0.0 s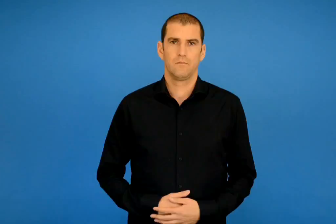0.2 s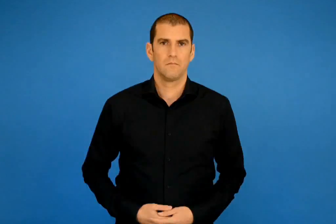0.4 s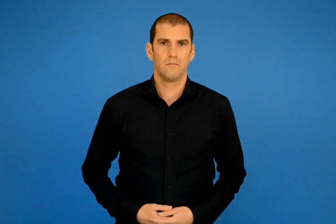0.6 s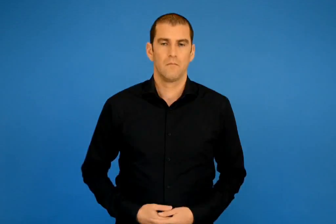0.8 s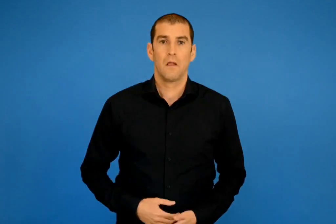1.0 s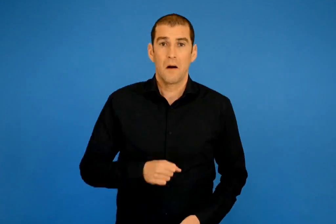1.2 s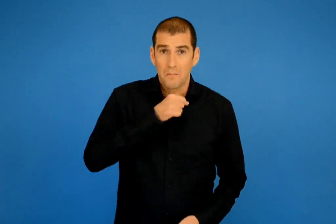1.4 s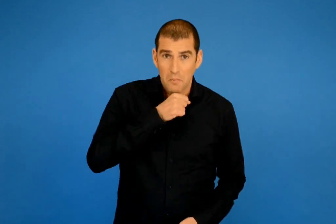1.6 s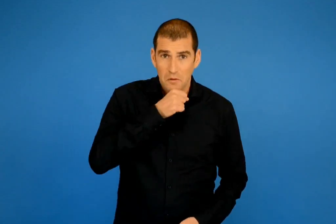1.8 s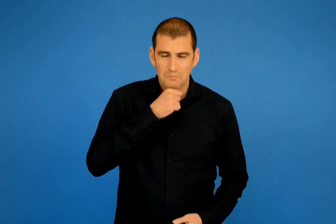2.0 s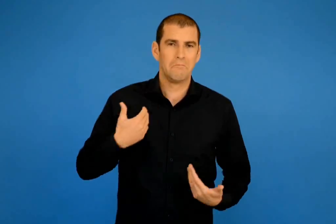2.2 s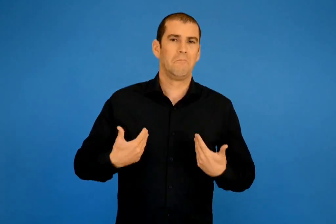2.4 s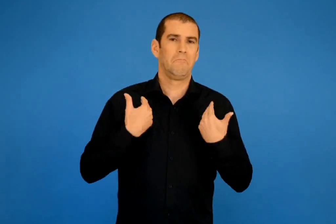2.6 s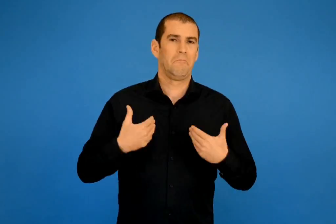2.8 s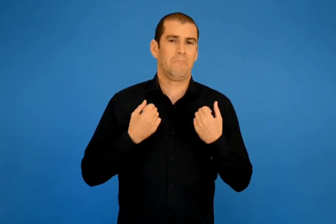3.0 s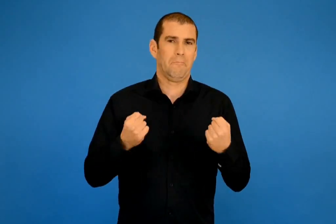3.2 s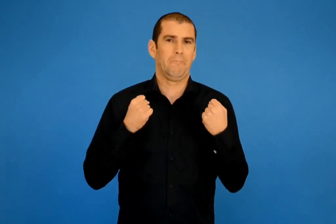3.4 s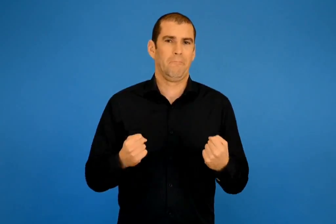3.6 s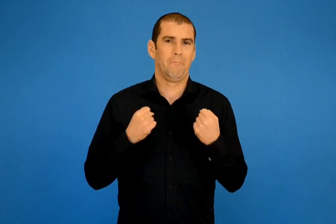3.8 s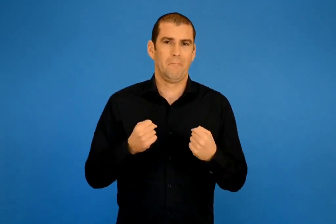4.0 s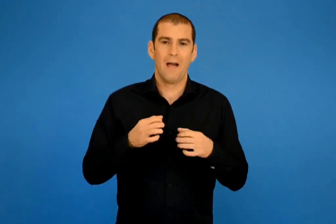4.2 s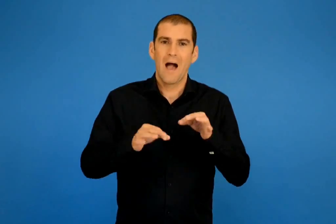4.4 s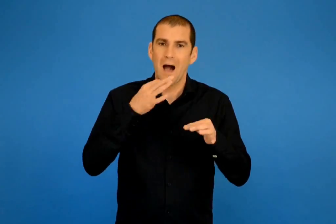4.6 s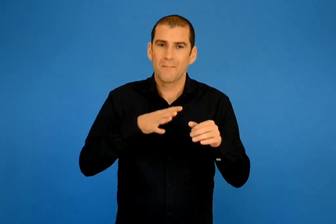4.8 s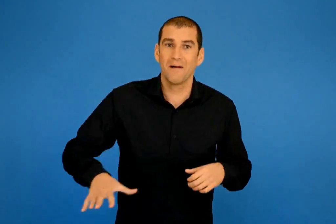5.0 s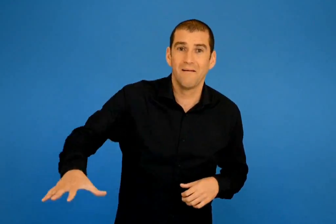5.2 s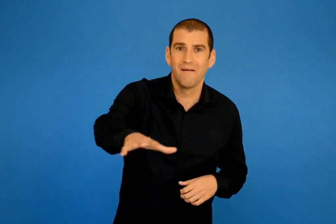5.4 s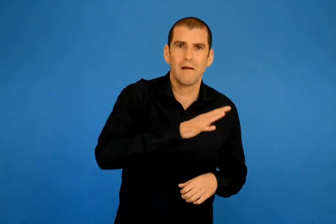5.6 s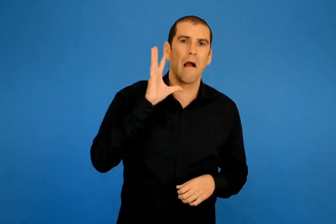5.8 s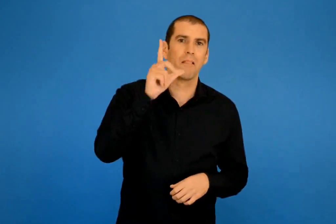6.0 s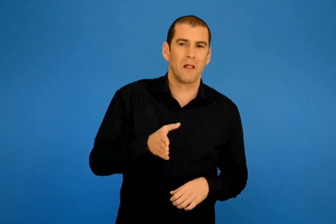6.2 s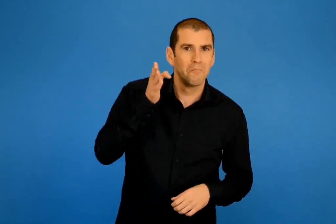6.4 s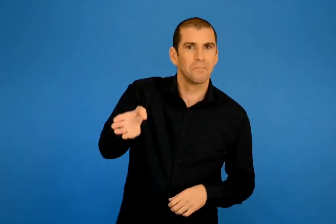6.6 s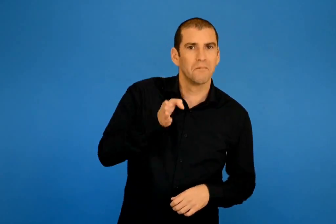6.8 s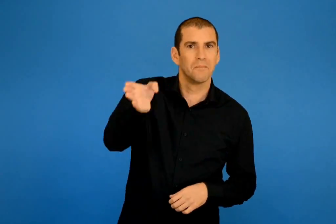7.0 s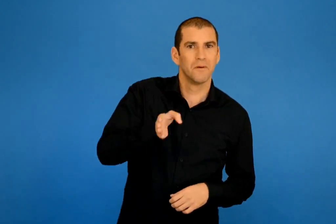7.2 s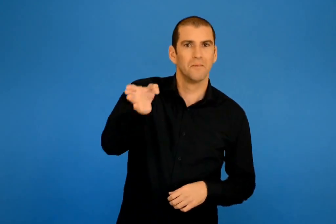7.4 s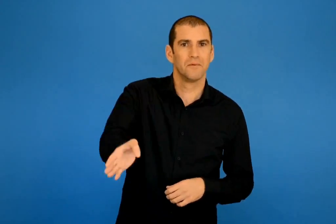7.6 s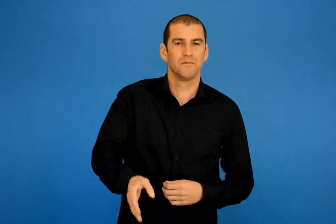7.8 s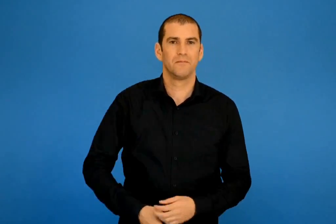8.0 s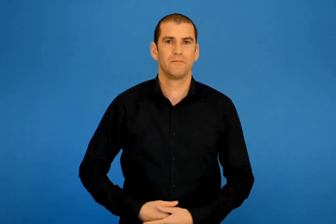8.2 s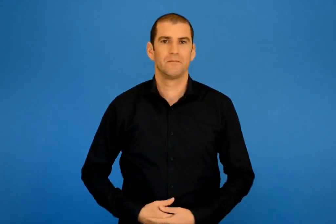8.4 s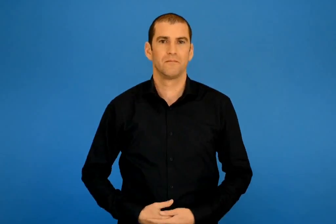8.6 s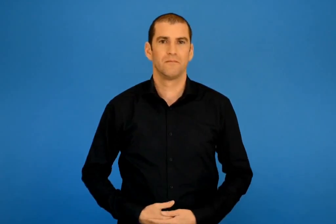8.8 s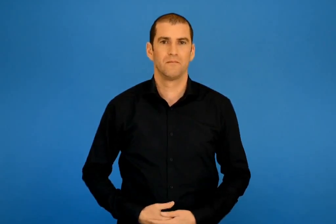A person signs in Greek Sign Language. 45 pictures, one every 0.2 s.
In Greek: ο παππούλης σαν κοπέλι κάθε μέρα πάει στο αμπέλι
